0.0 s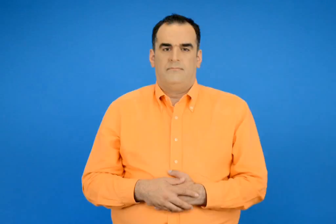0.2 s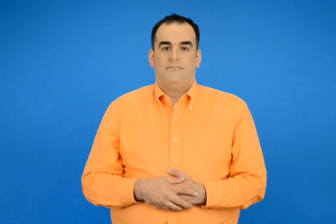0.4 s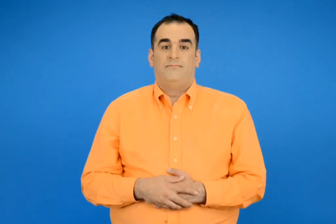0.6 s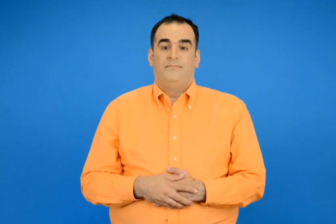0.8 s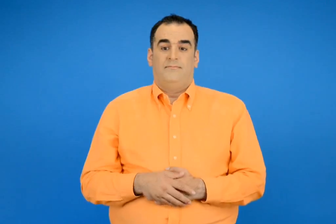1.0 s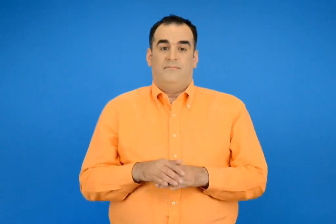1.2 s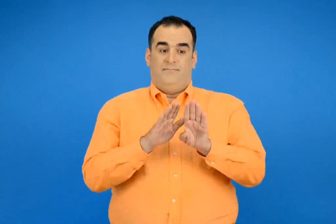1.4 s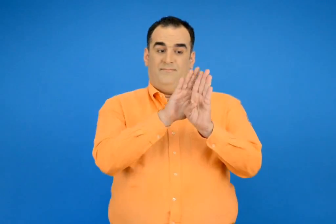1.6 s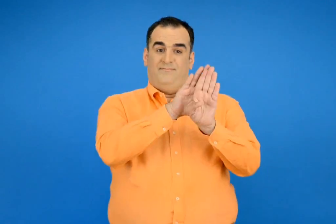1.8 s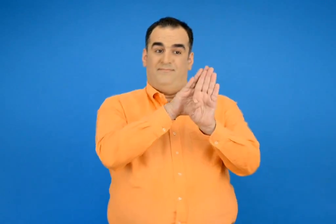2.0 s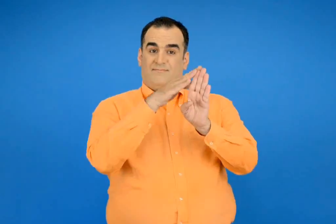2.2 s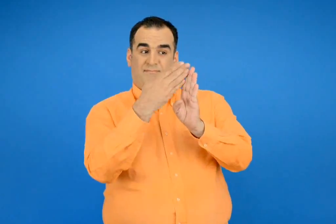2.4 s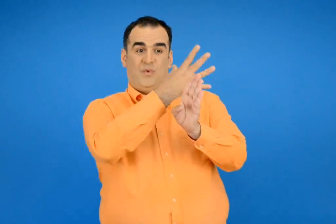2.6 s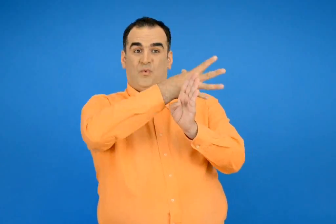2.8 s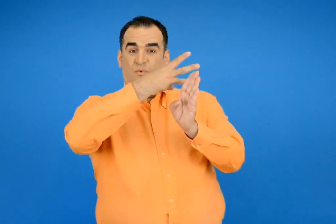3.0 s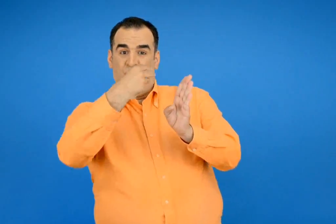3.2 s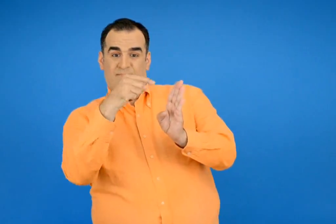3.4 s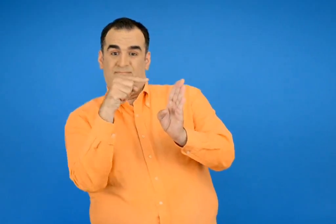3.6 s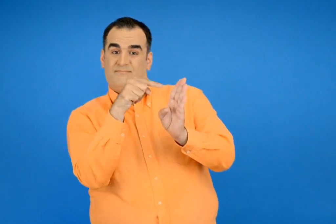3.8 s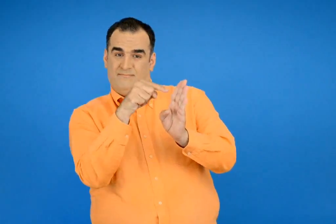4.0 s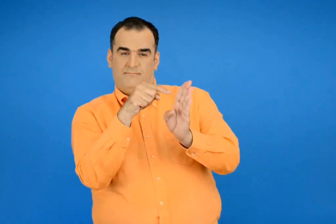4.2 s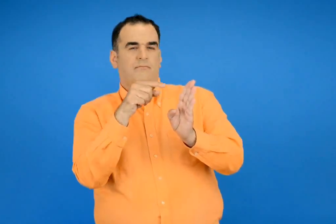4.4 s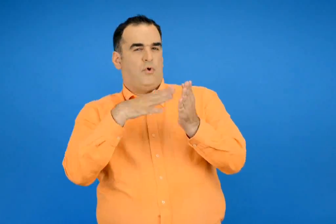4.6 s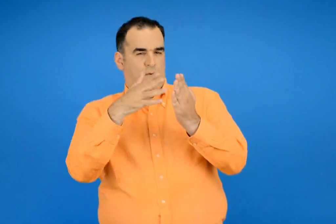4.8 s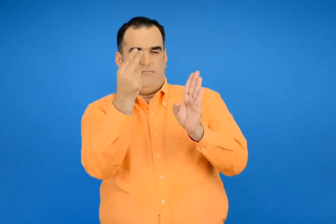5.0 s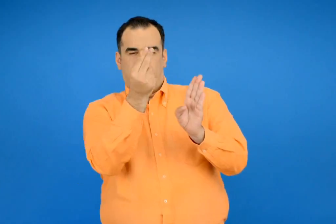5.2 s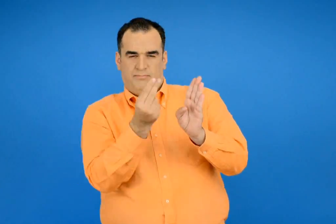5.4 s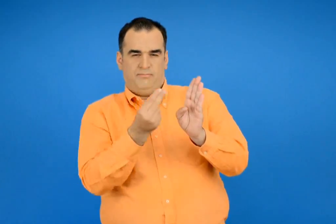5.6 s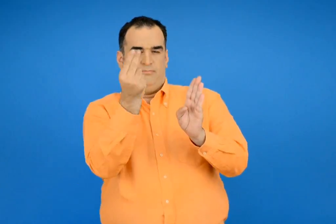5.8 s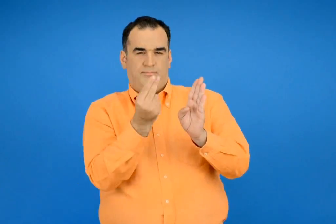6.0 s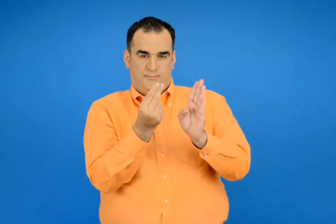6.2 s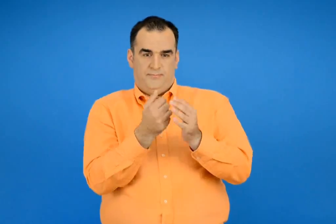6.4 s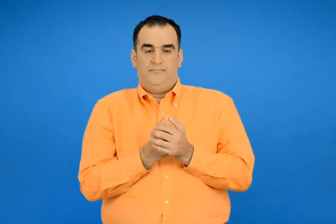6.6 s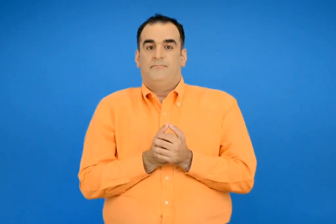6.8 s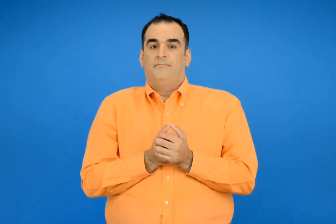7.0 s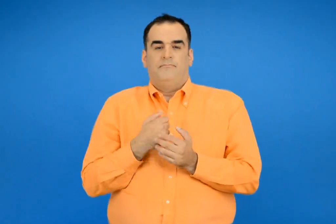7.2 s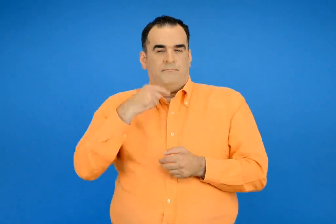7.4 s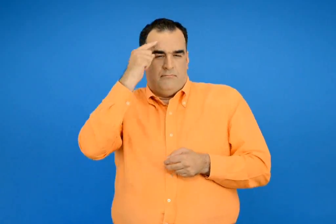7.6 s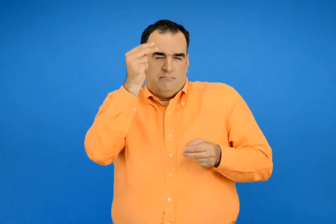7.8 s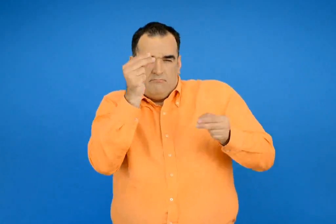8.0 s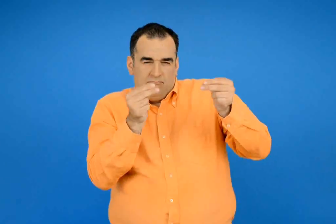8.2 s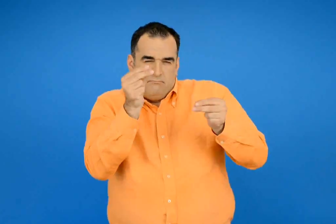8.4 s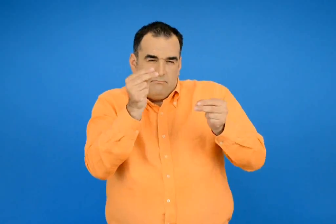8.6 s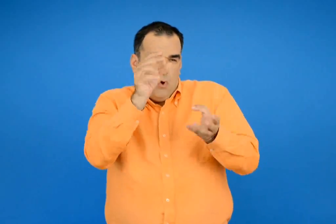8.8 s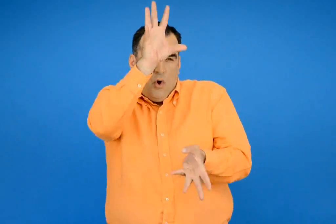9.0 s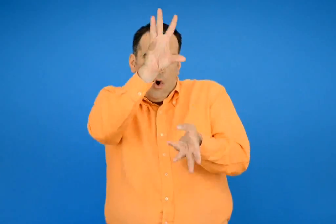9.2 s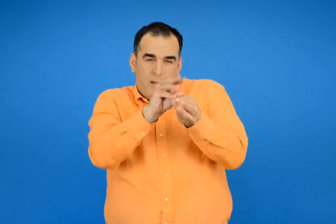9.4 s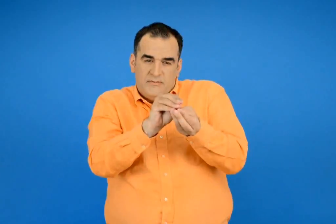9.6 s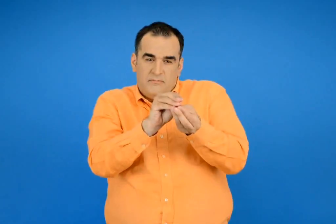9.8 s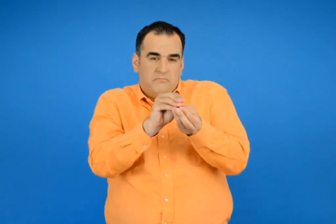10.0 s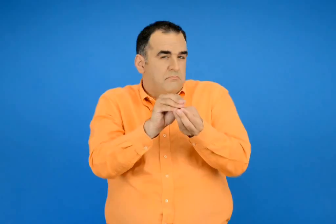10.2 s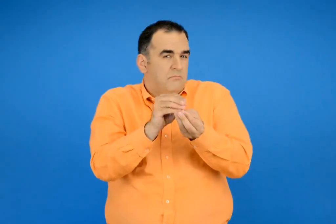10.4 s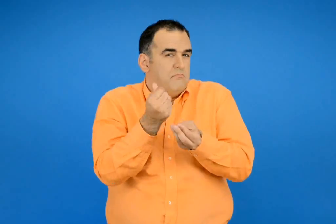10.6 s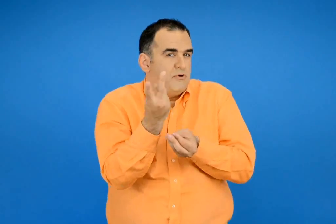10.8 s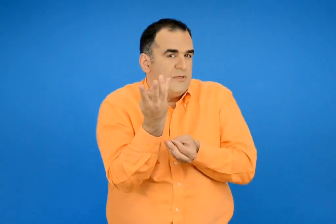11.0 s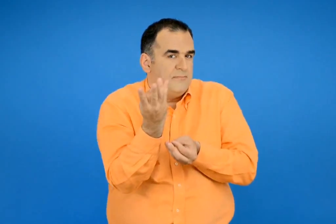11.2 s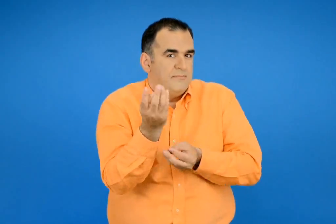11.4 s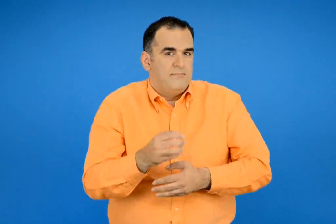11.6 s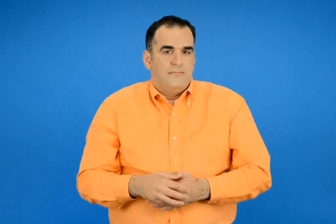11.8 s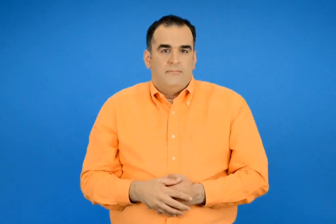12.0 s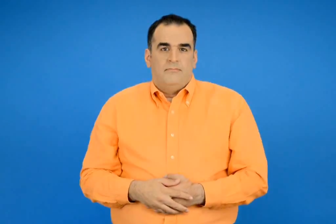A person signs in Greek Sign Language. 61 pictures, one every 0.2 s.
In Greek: χρωματίζω το συμμετρικό του υπολογίζω ποσά είναι συνολικά τα
